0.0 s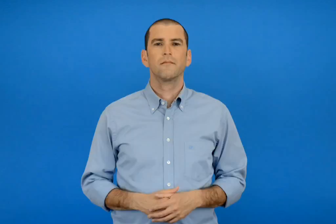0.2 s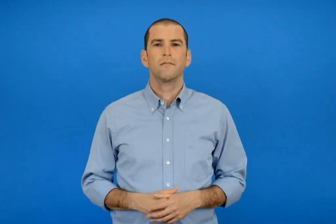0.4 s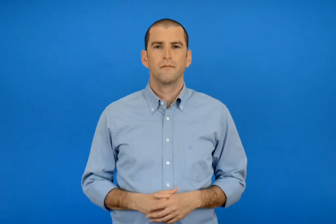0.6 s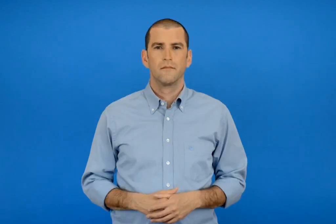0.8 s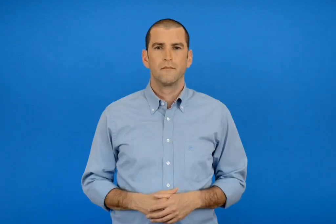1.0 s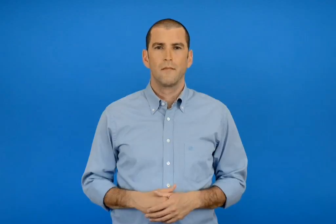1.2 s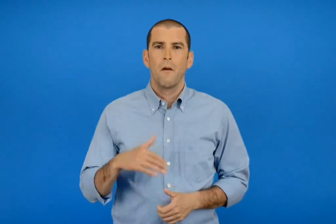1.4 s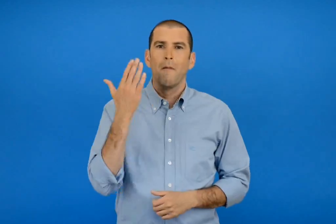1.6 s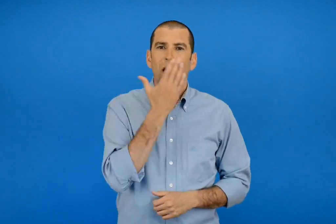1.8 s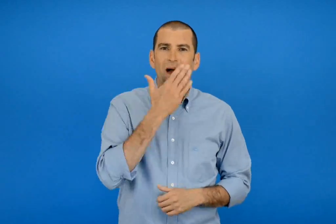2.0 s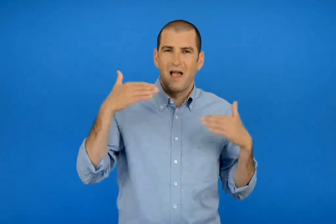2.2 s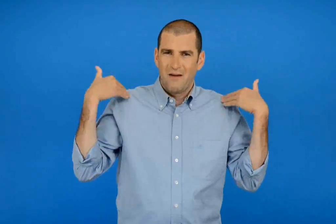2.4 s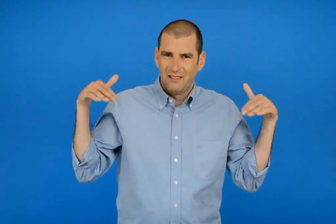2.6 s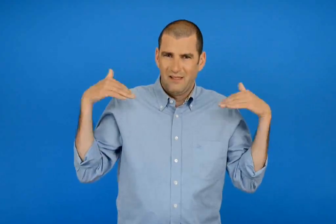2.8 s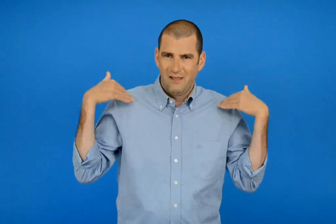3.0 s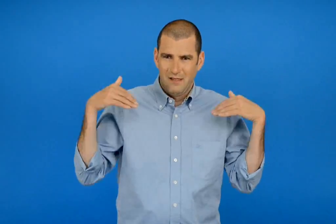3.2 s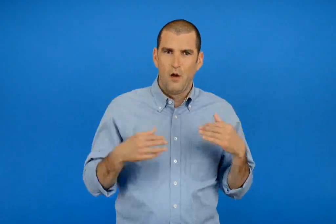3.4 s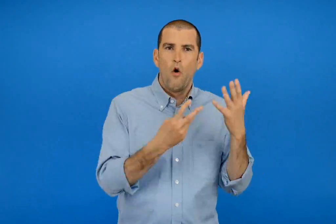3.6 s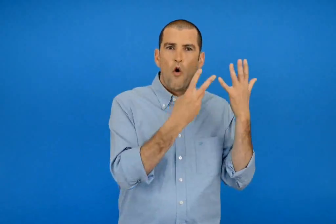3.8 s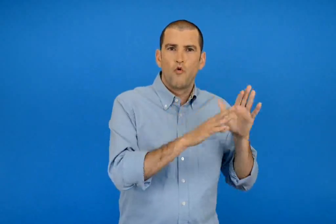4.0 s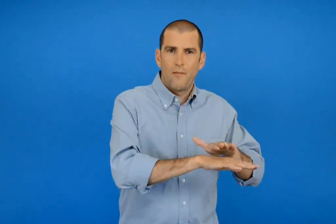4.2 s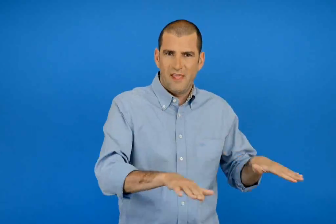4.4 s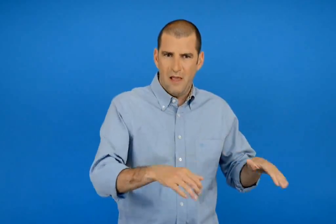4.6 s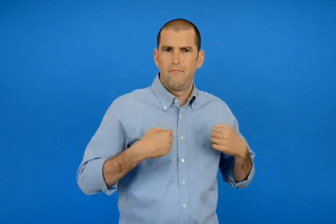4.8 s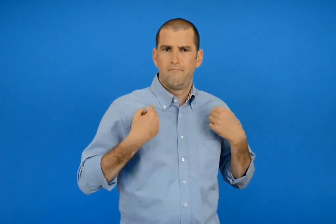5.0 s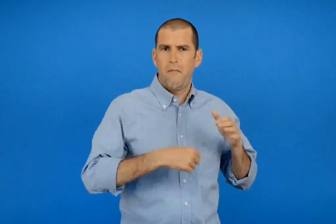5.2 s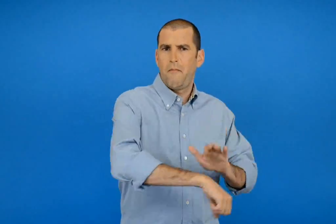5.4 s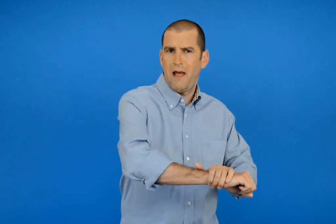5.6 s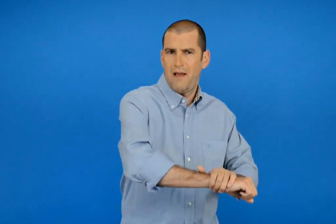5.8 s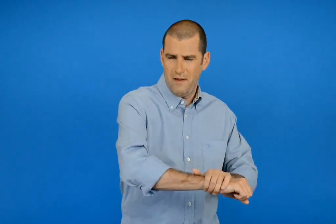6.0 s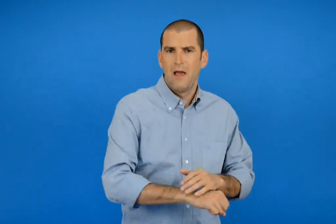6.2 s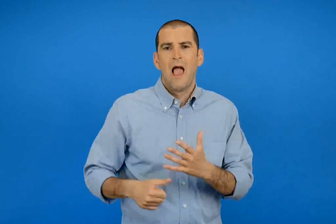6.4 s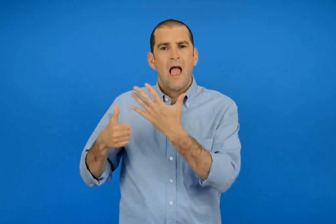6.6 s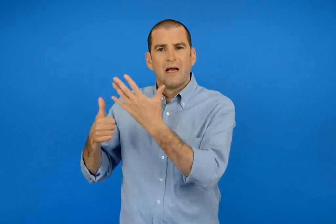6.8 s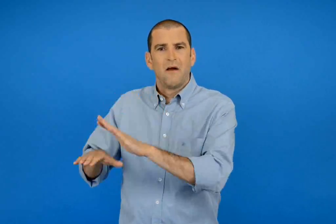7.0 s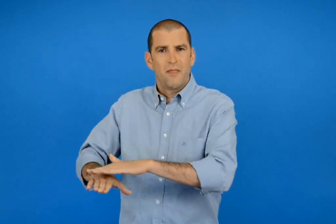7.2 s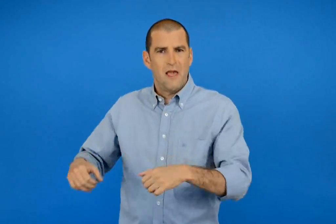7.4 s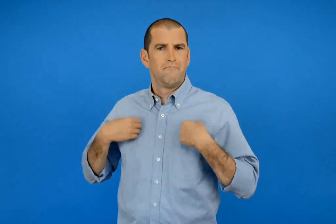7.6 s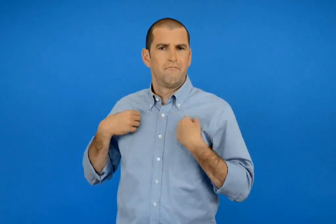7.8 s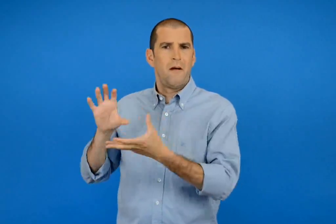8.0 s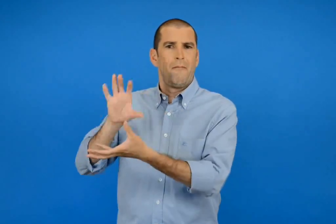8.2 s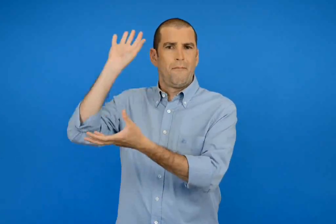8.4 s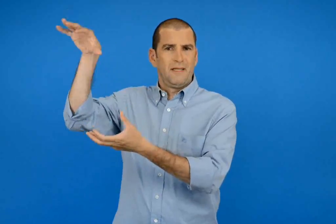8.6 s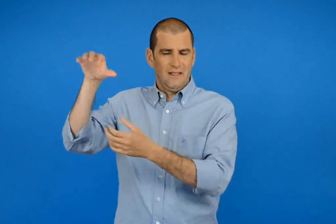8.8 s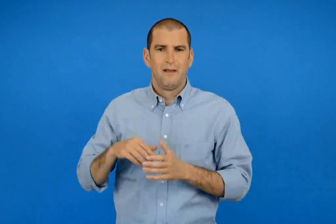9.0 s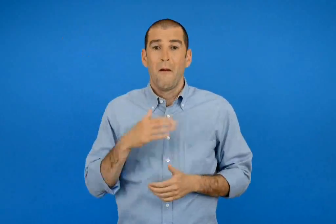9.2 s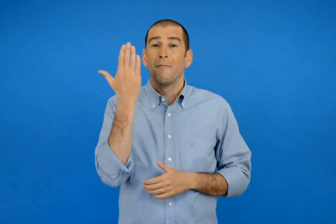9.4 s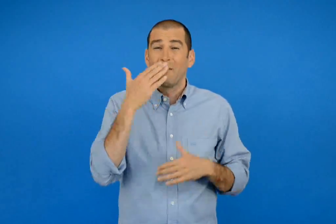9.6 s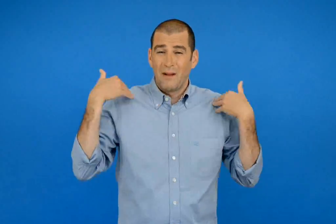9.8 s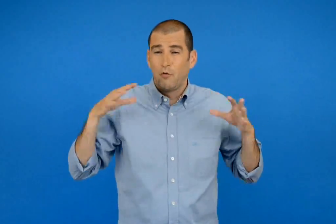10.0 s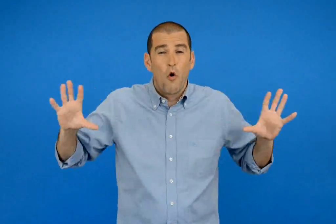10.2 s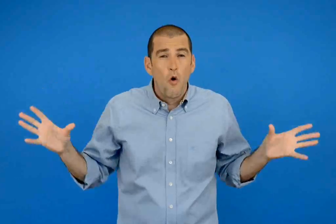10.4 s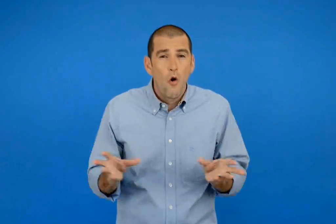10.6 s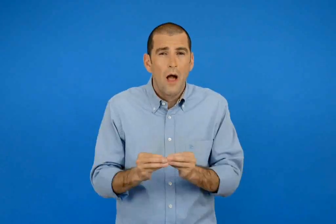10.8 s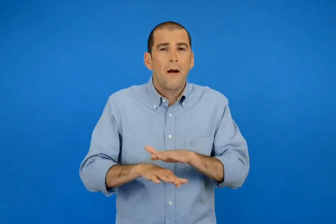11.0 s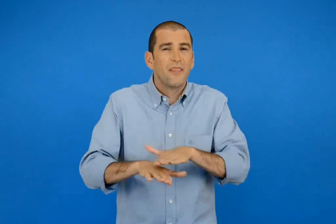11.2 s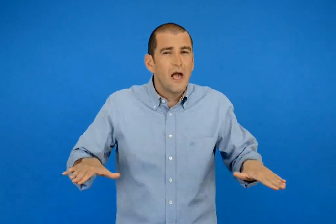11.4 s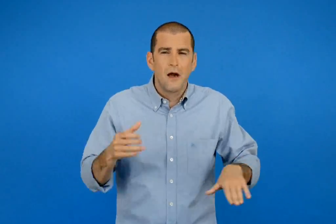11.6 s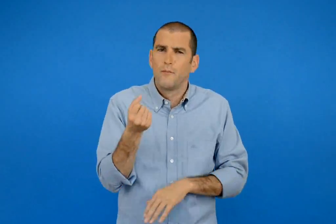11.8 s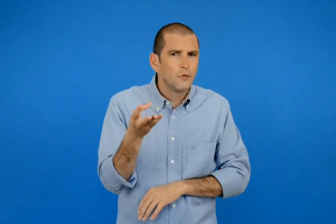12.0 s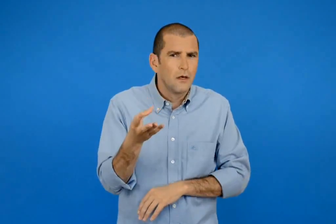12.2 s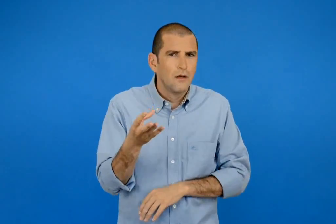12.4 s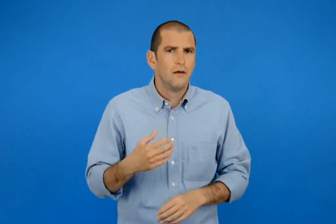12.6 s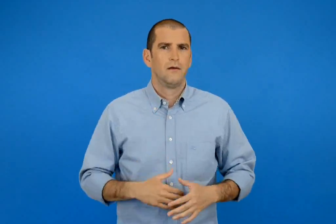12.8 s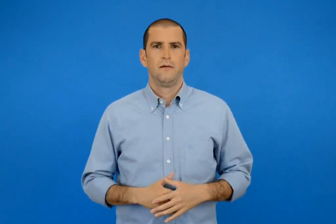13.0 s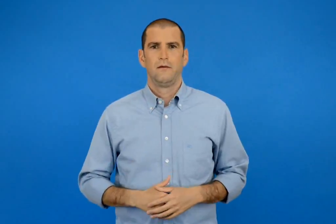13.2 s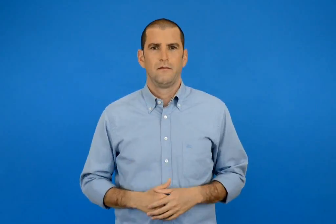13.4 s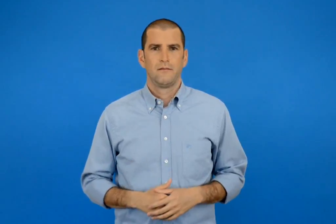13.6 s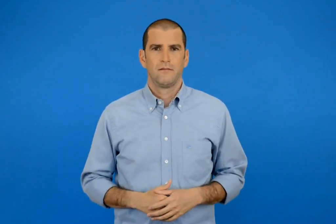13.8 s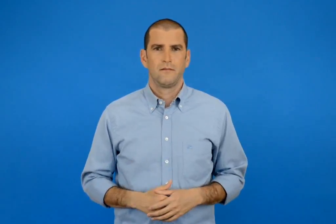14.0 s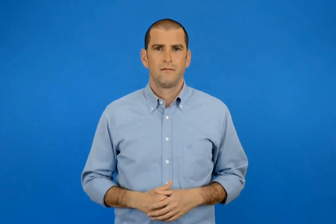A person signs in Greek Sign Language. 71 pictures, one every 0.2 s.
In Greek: στο μάθημα της γυμναστικής 8 παιδιά παιζουν ποδόσφαιρο ενω τα υπόλοιπα 6 παιζουν καλαθοσφαίριση πόσα είναι όλα τα παιδιά στο μάθημα της γυμναστικής ;
